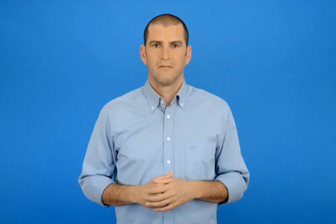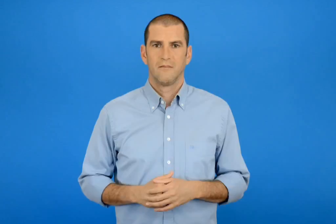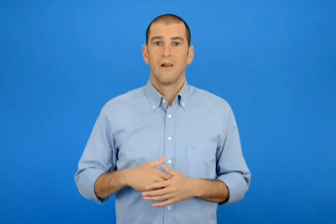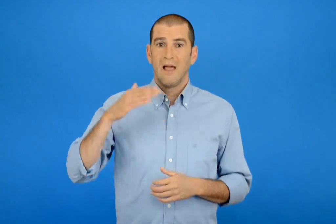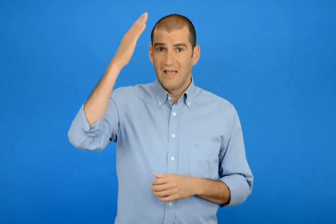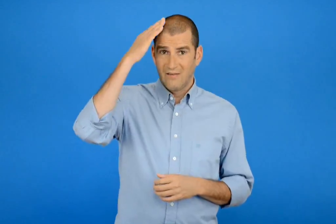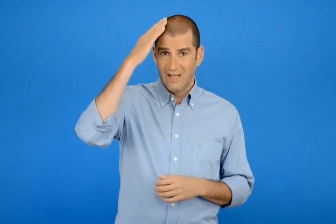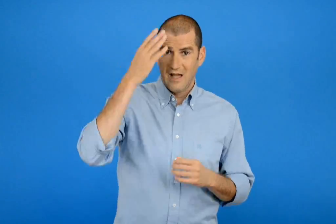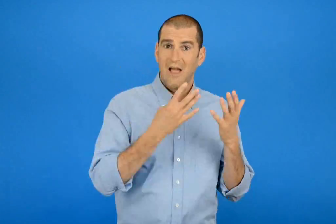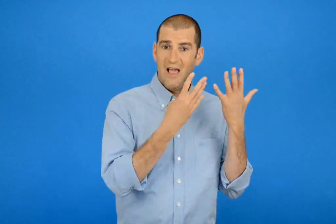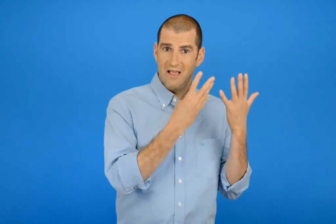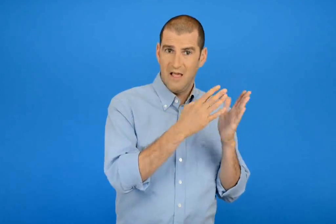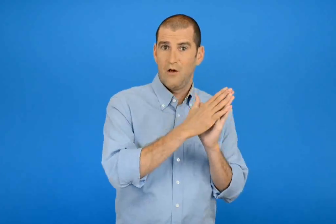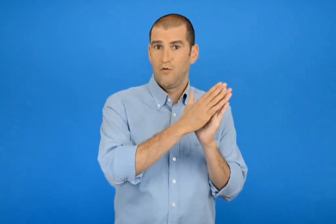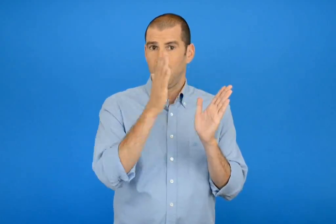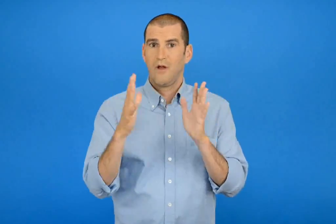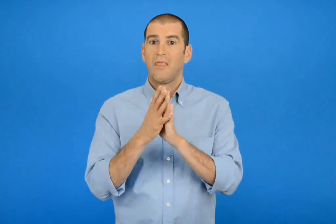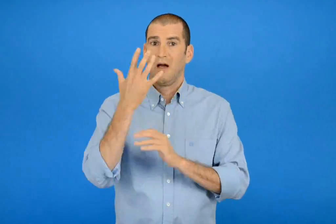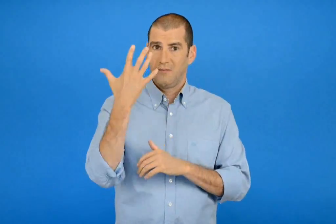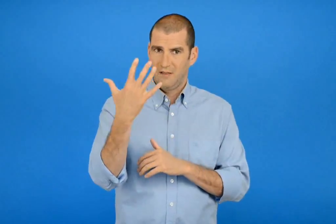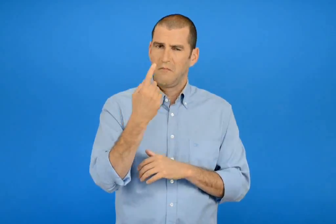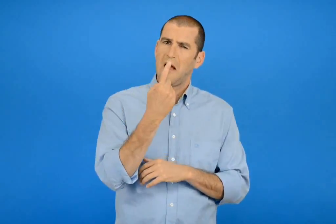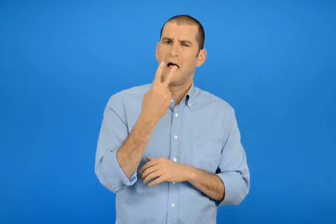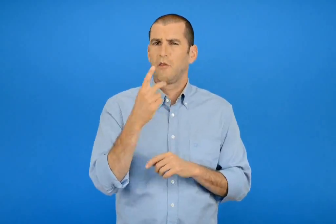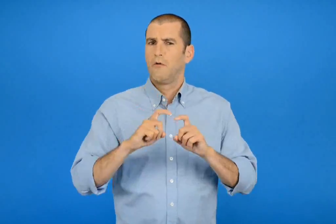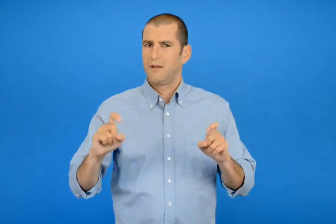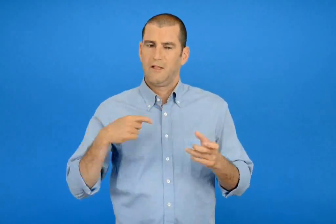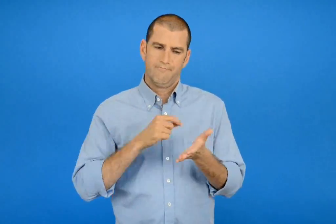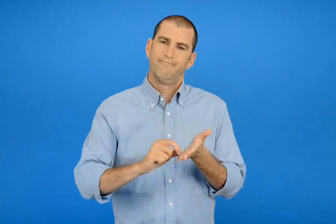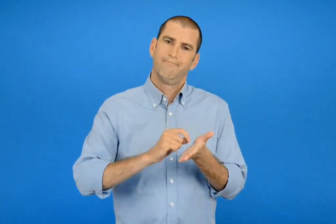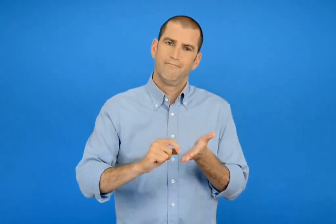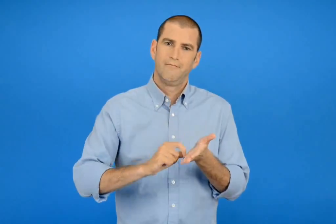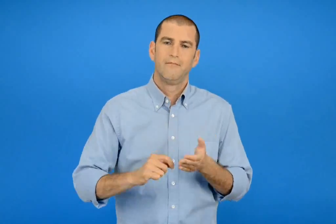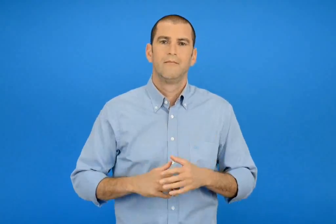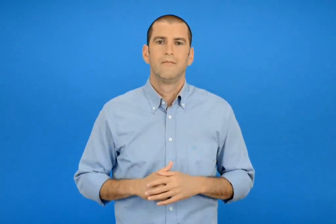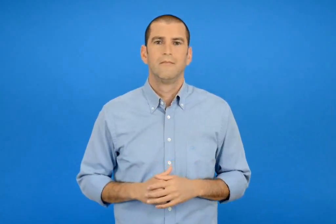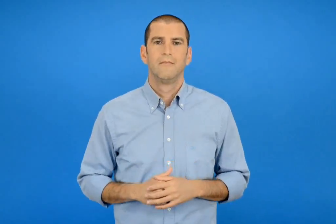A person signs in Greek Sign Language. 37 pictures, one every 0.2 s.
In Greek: γραφώ ένα δύο πράγματα που στα κεφάλαια 9 έως 15
